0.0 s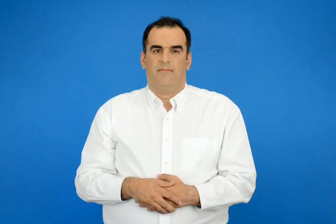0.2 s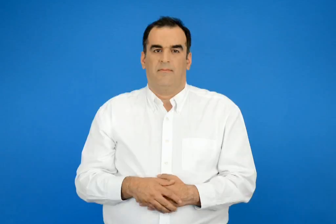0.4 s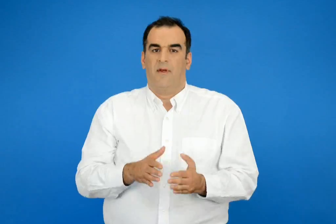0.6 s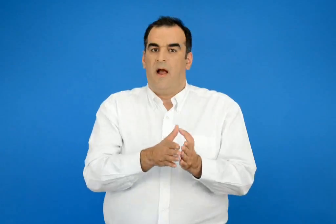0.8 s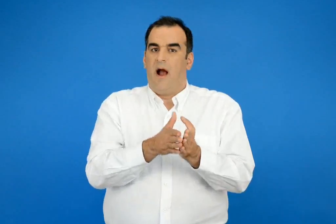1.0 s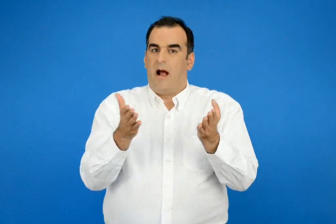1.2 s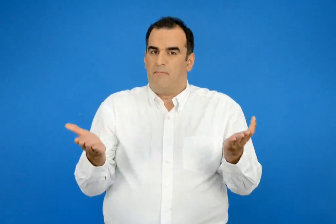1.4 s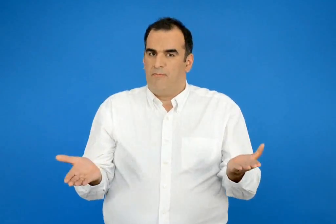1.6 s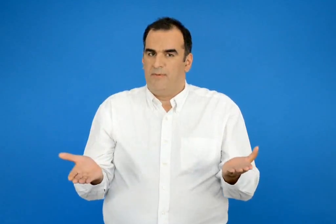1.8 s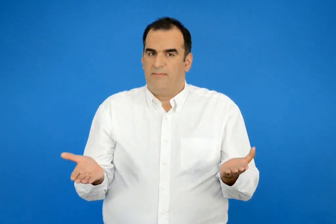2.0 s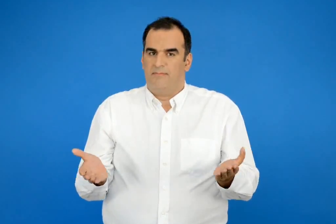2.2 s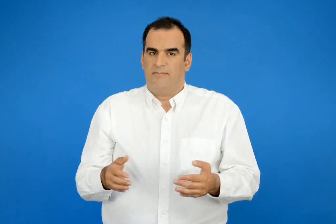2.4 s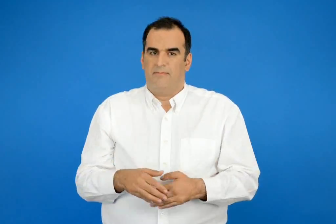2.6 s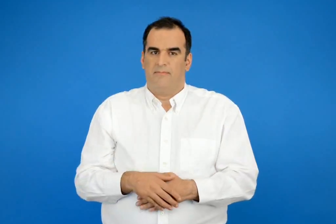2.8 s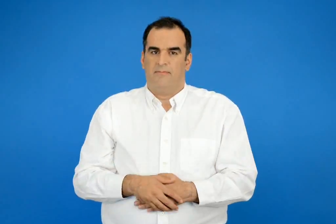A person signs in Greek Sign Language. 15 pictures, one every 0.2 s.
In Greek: άλμπουμ
